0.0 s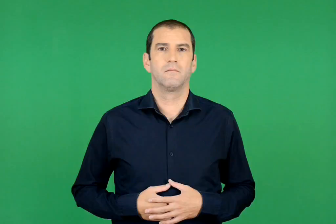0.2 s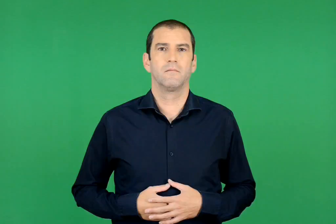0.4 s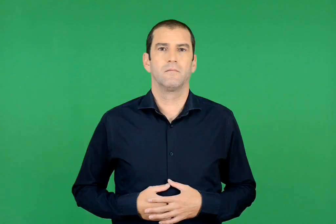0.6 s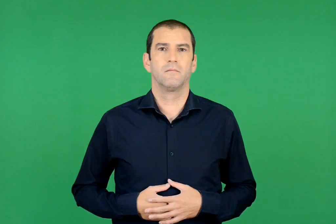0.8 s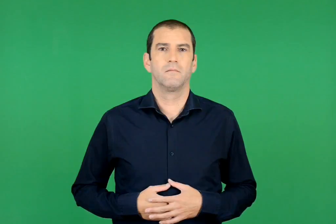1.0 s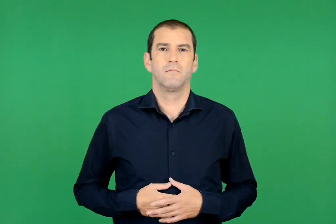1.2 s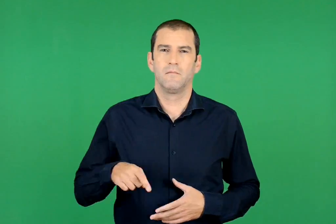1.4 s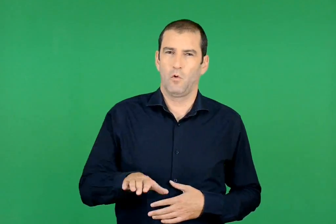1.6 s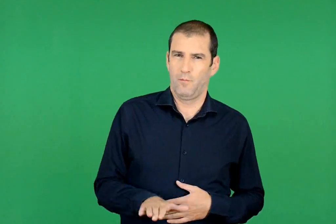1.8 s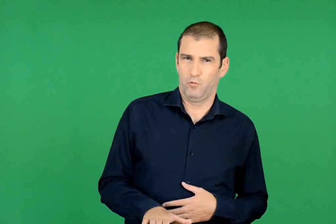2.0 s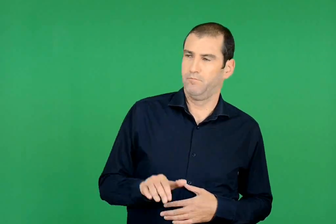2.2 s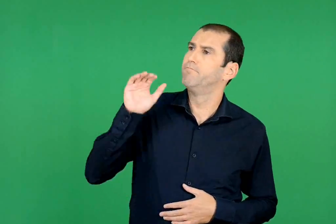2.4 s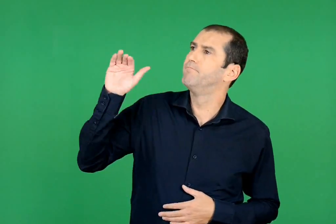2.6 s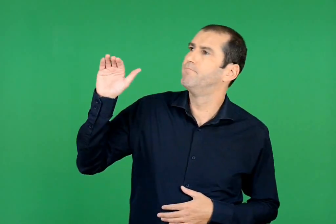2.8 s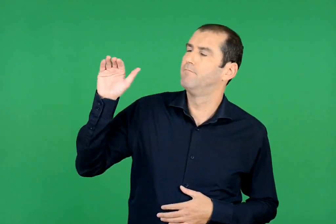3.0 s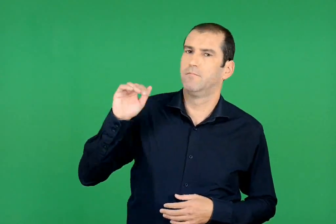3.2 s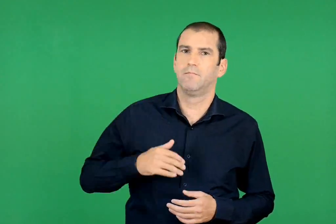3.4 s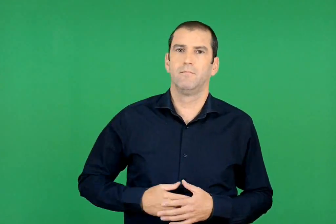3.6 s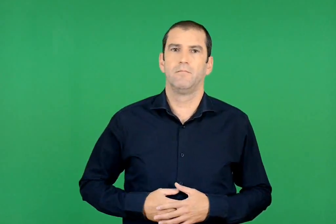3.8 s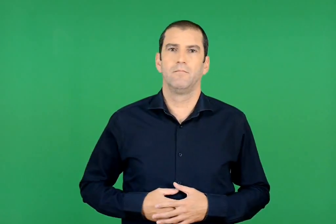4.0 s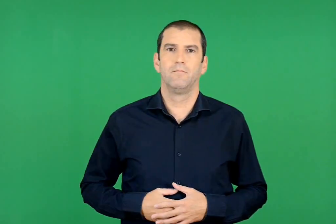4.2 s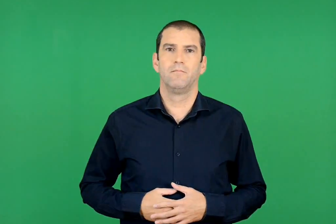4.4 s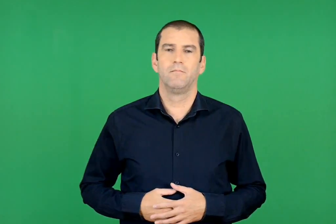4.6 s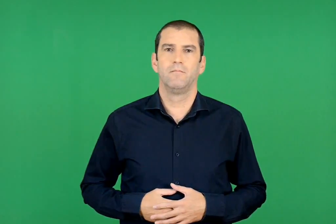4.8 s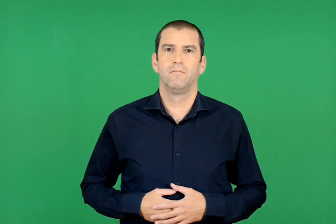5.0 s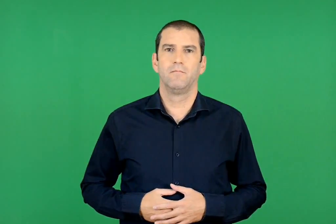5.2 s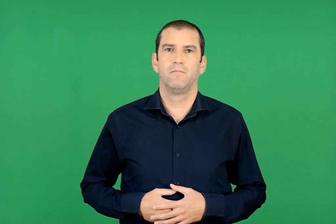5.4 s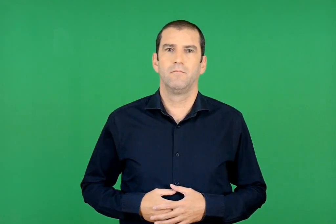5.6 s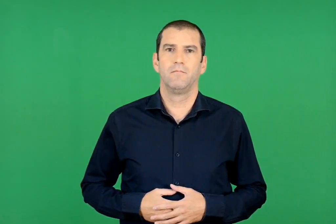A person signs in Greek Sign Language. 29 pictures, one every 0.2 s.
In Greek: ο µικρός ρωτάει
